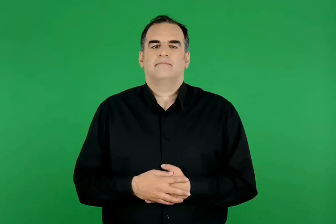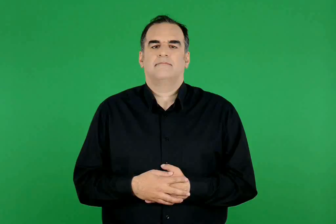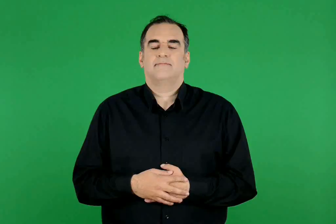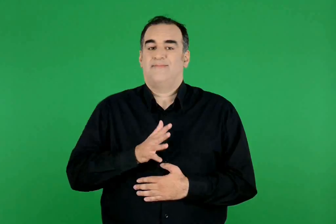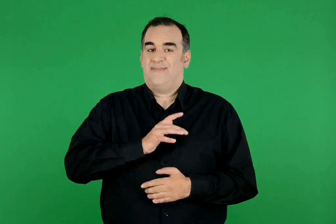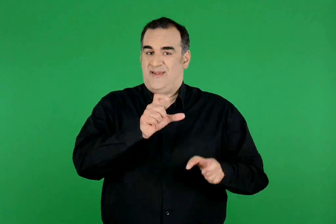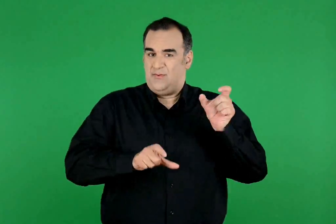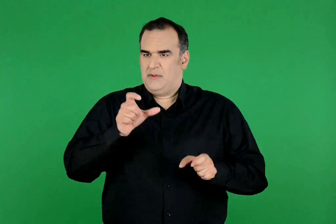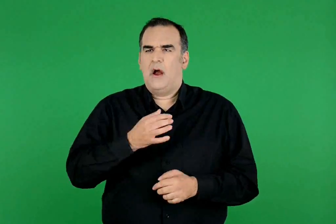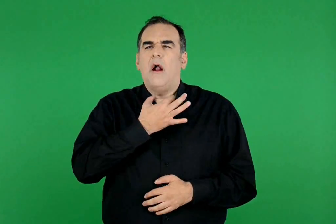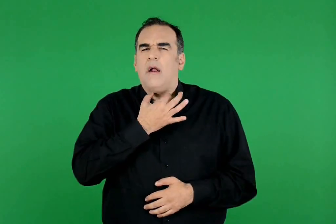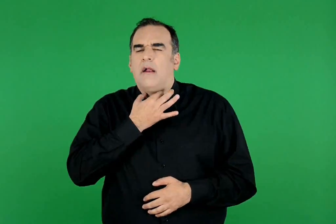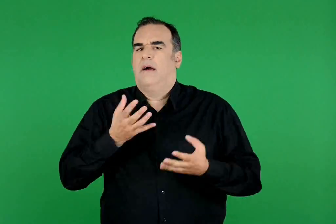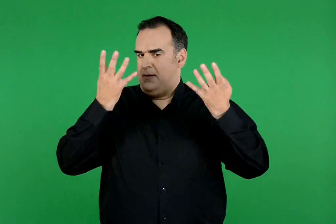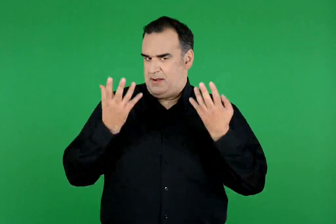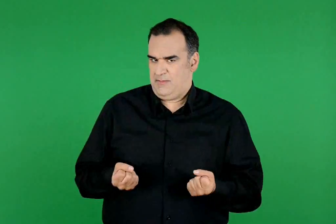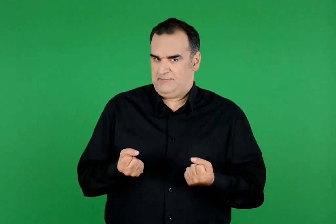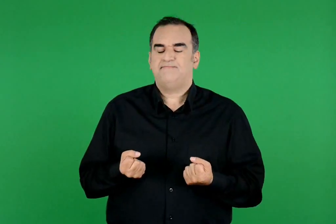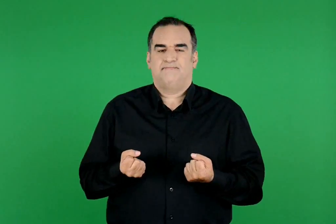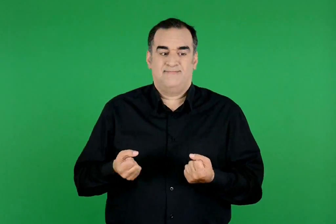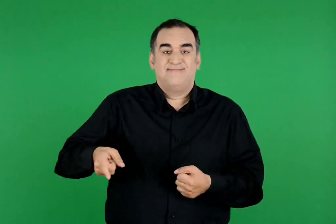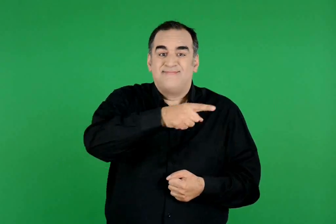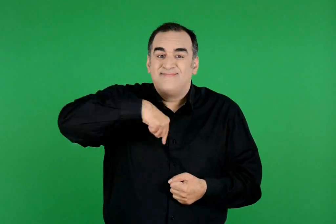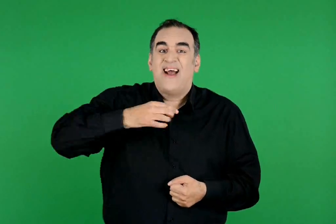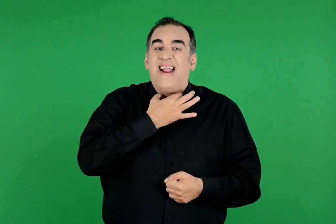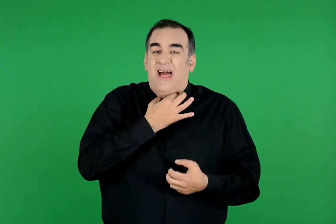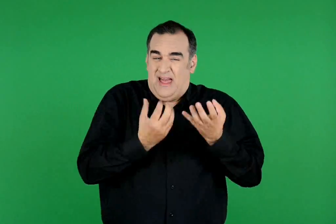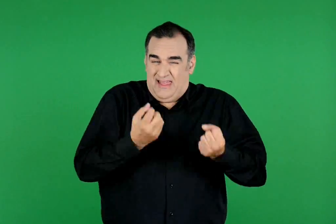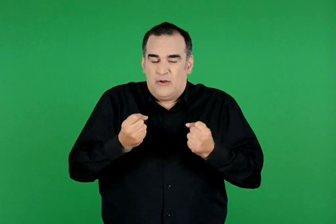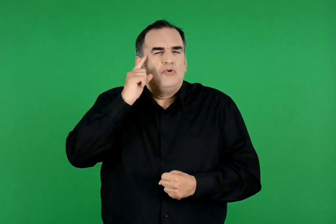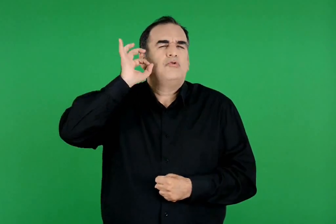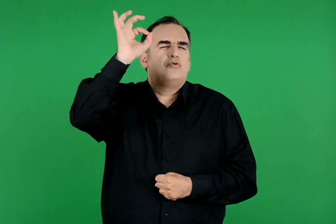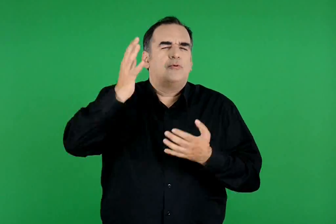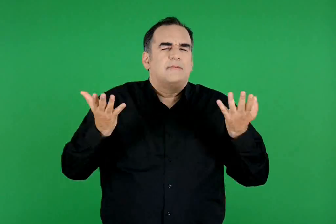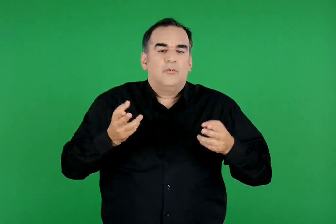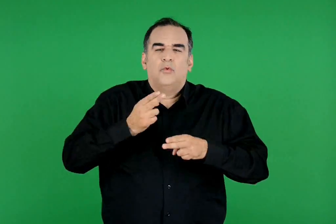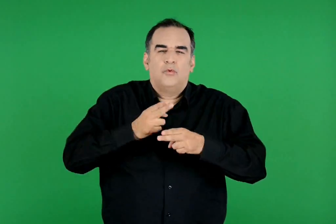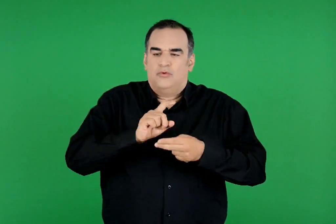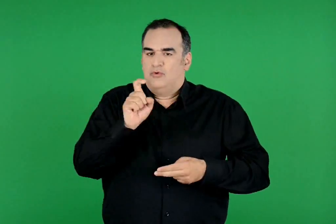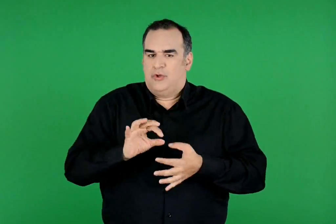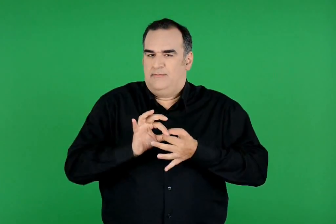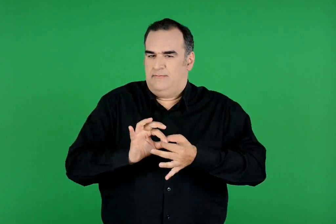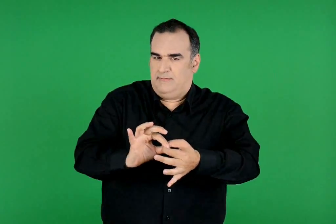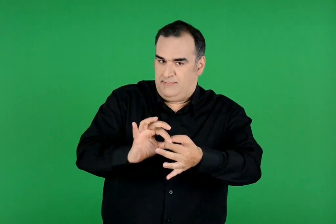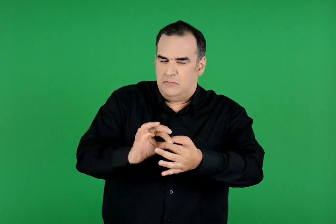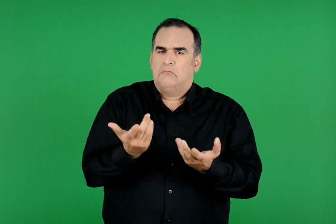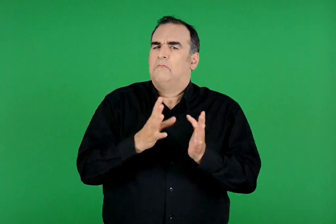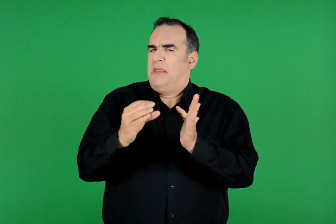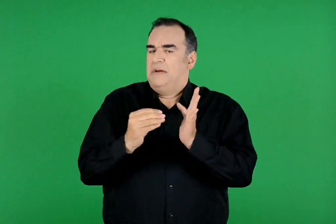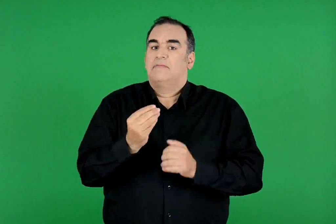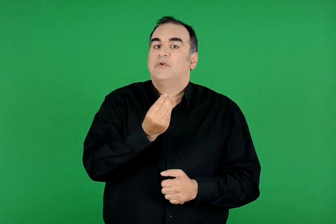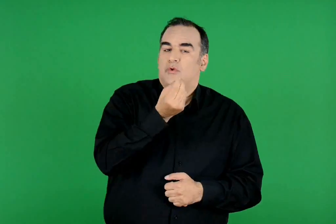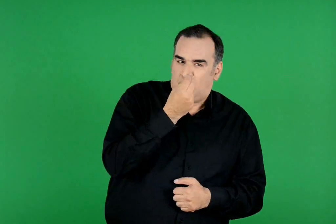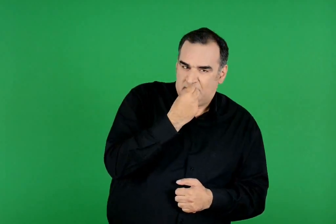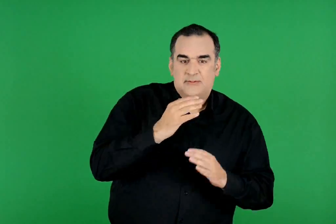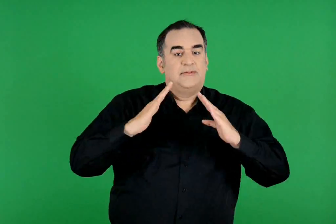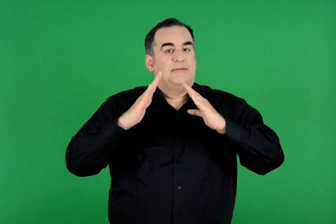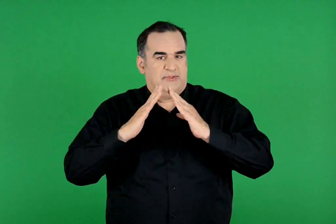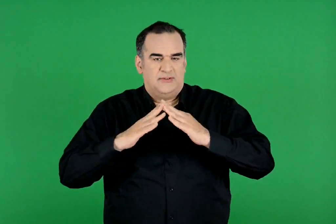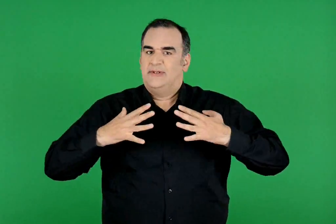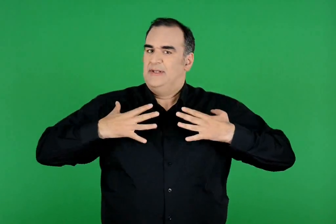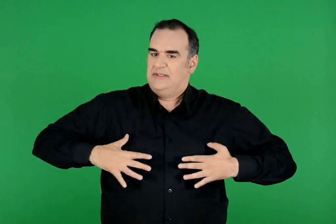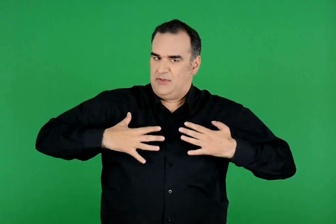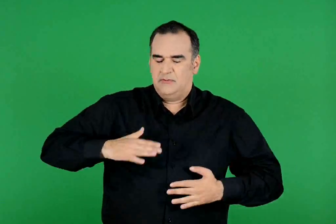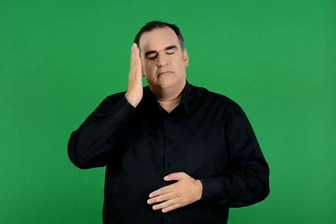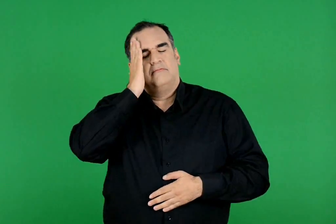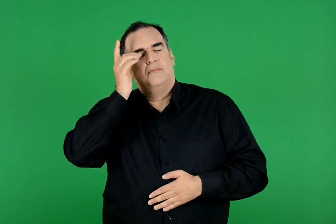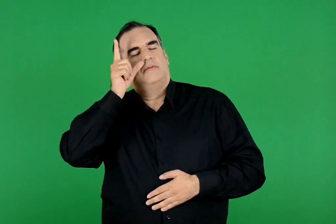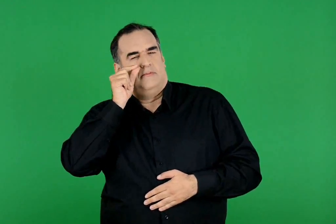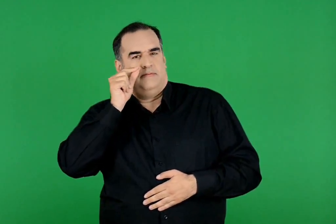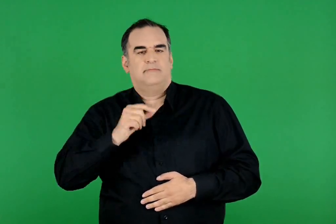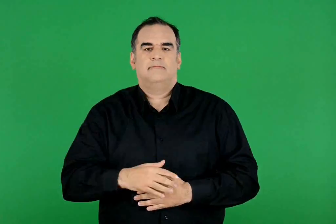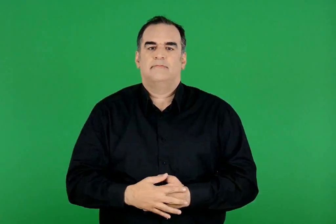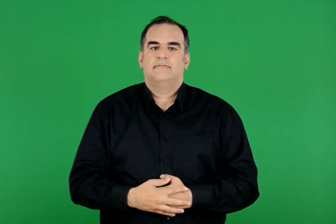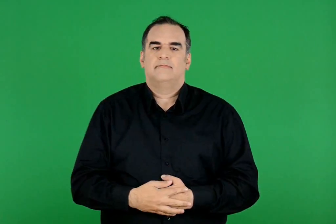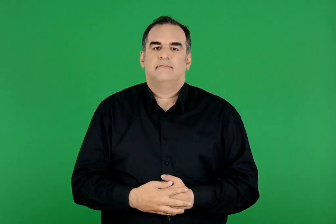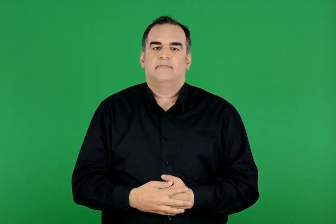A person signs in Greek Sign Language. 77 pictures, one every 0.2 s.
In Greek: οι άνθρωποι έχουμε ανάγκες. υπάρχουν ανάγκες που είναι απαραίτητο να τις ικανοποιήσουμε για να ζήσουμε , όπως η τροφή , η κατοικία , το ντύσιμο και ο ύπνος
